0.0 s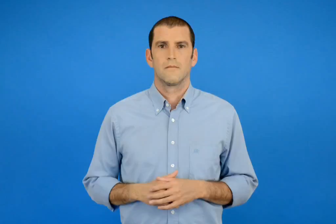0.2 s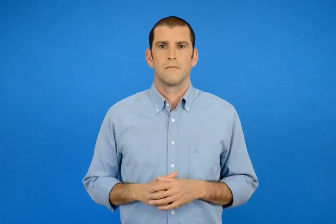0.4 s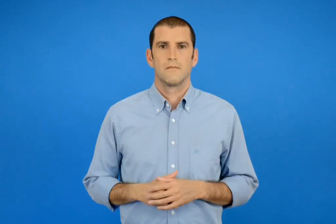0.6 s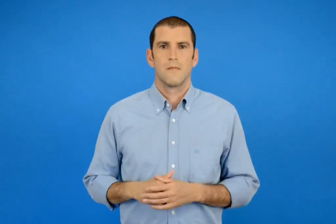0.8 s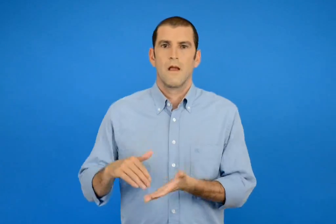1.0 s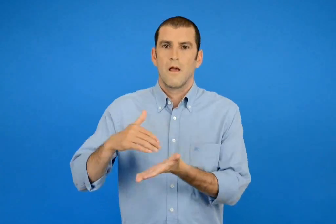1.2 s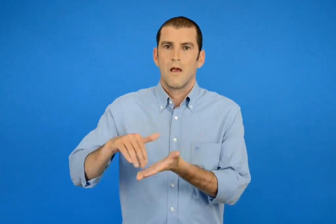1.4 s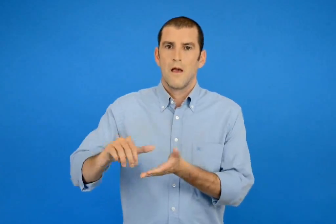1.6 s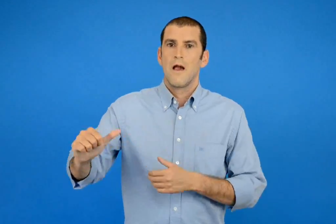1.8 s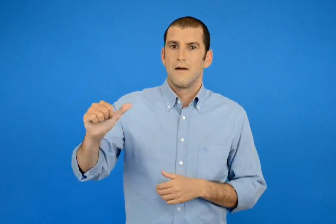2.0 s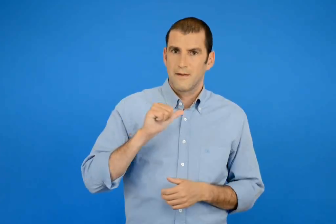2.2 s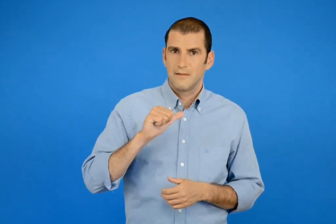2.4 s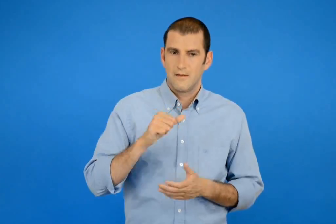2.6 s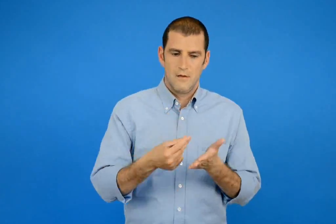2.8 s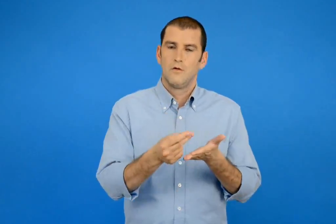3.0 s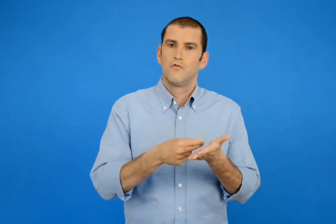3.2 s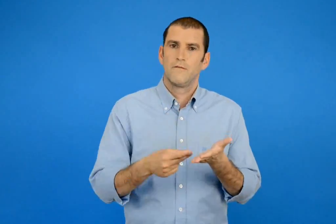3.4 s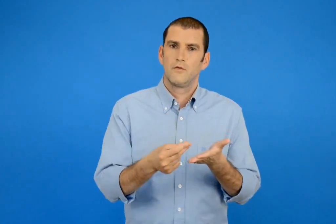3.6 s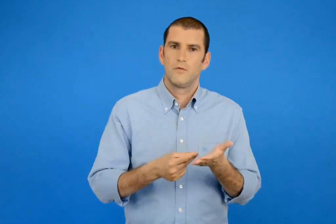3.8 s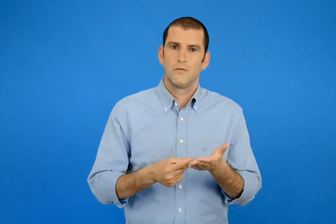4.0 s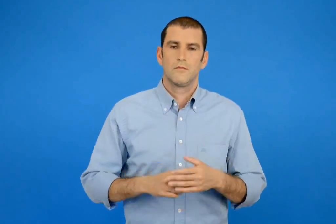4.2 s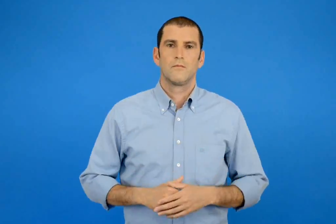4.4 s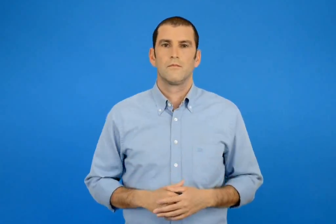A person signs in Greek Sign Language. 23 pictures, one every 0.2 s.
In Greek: ζωγραφίζω τα ρέστα
